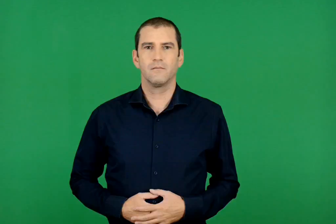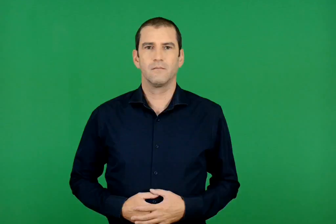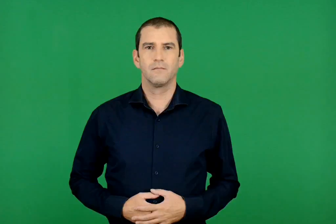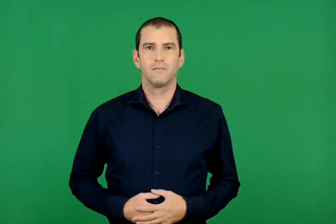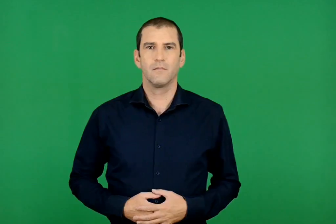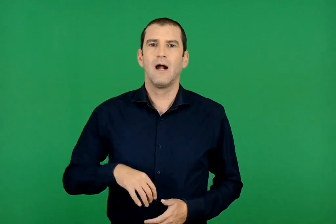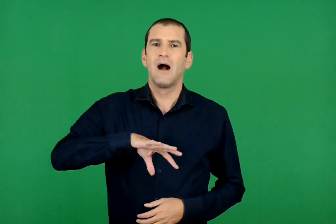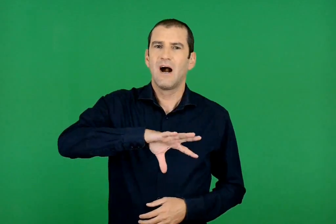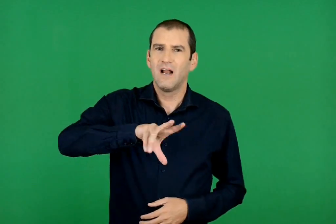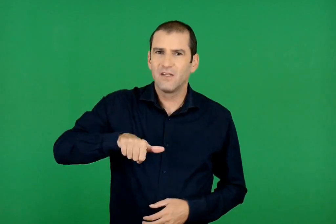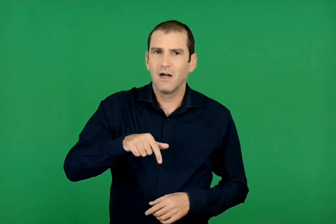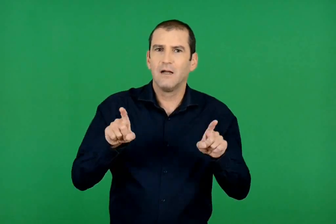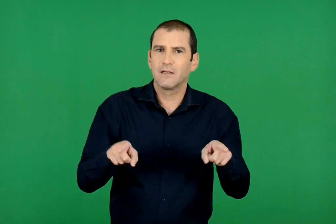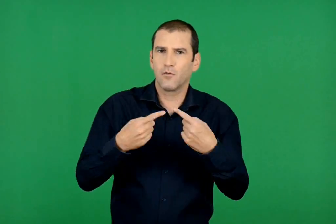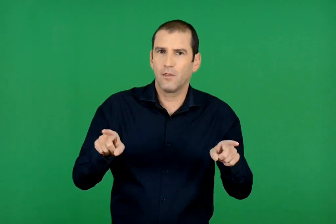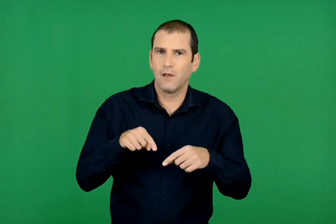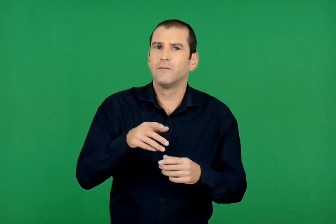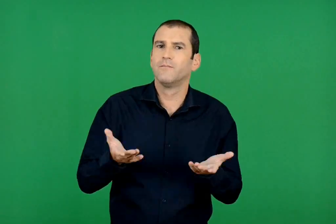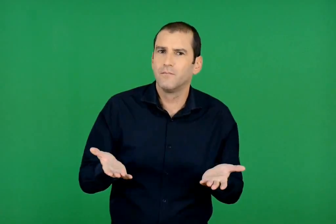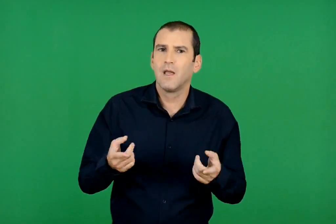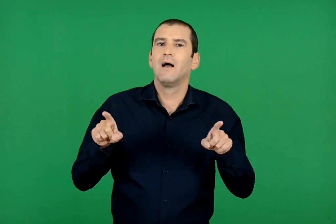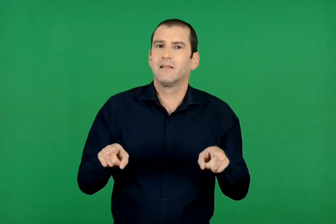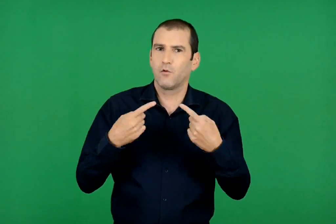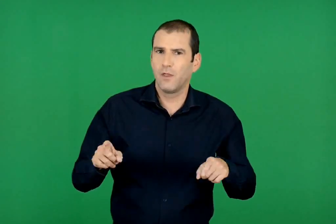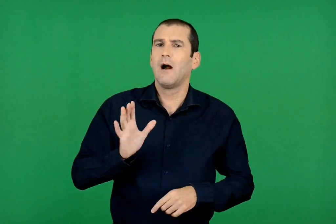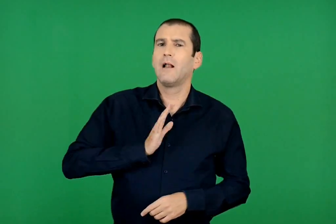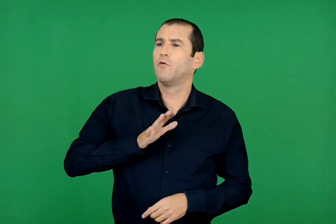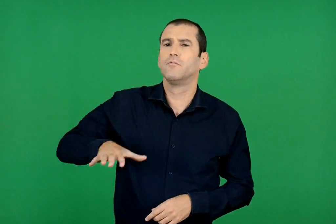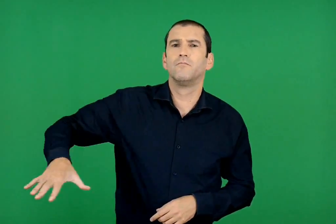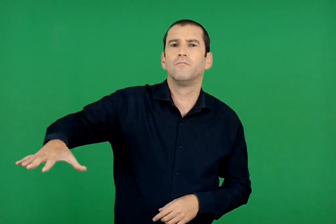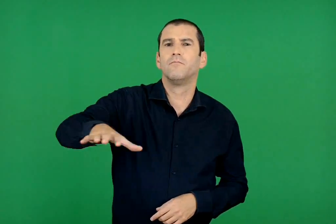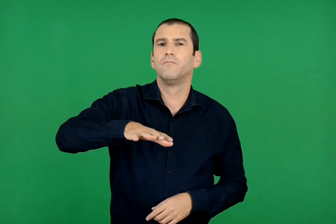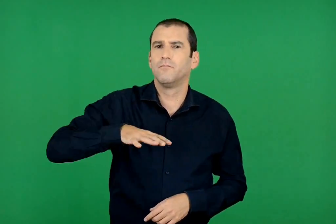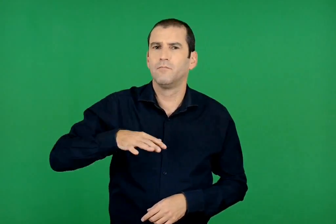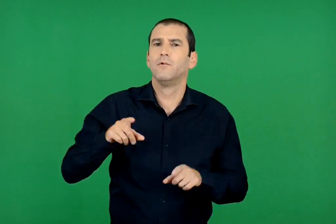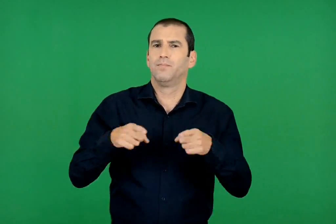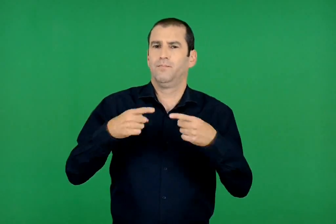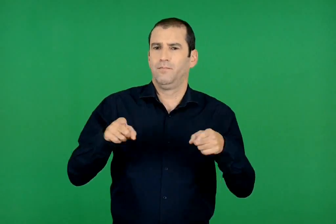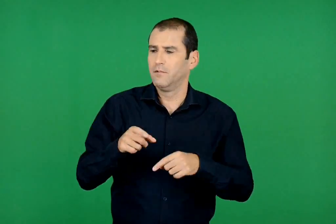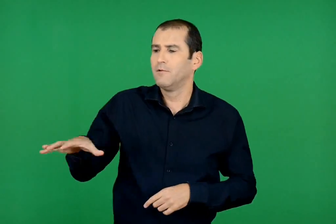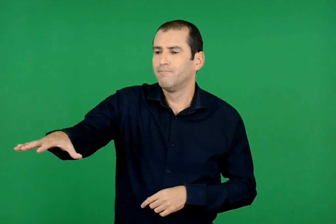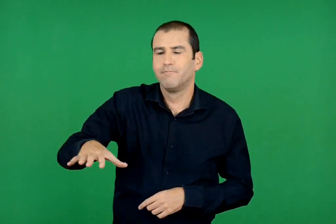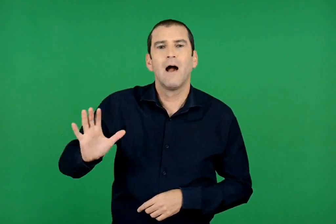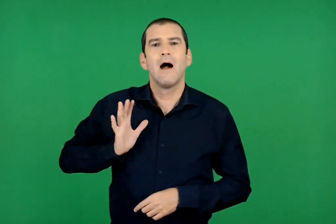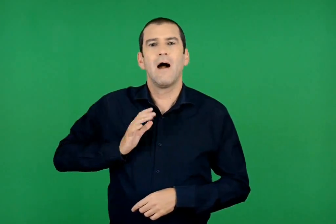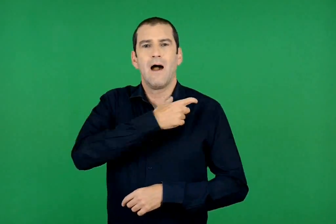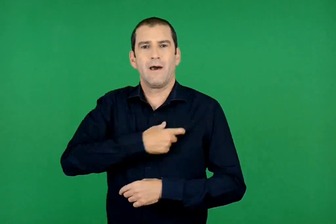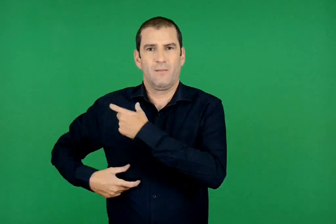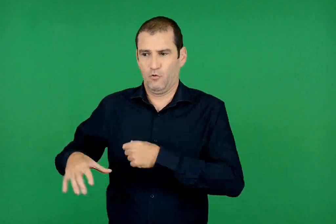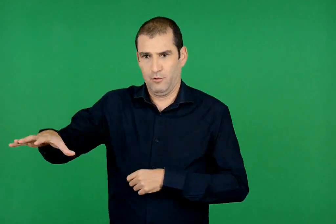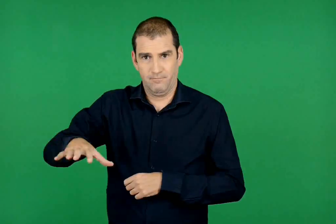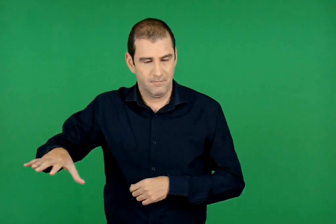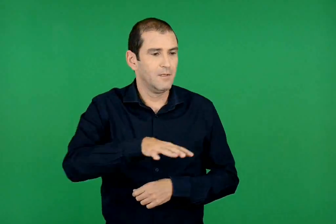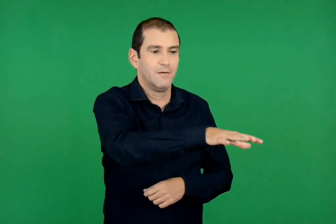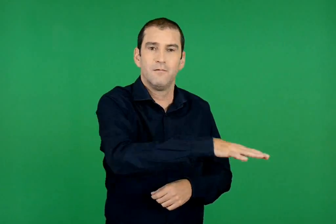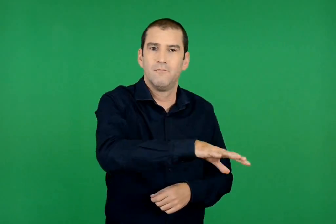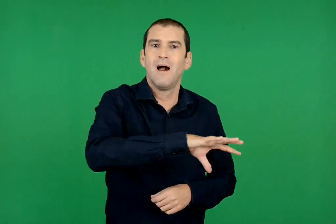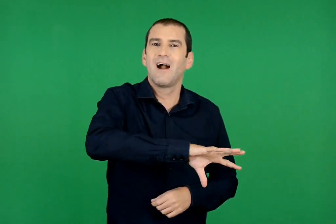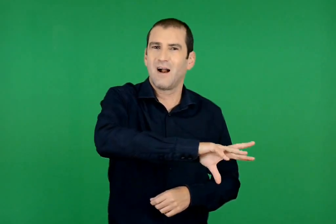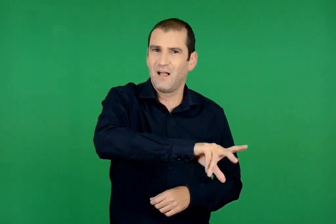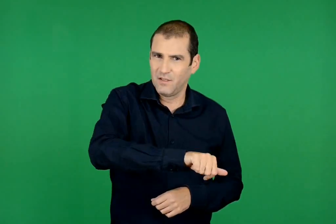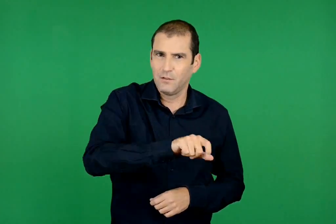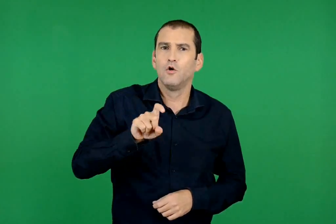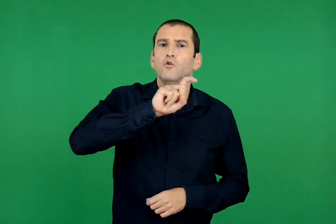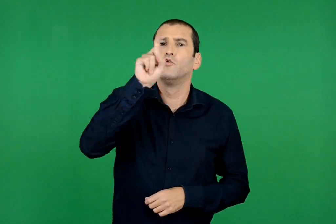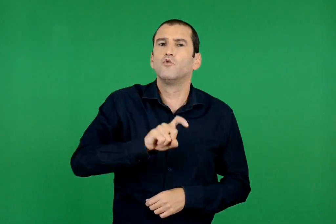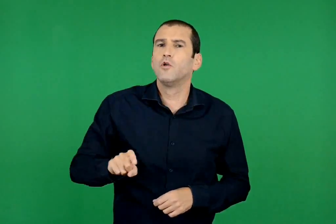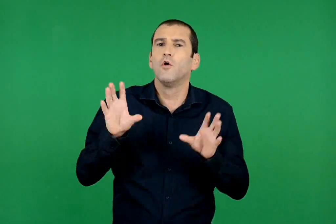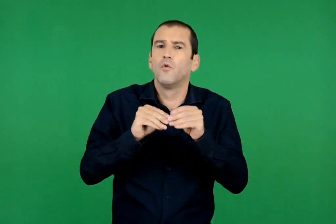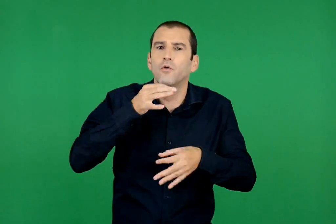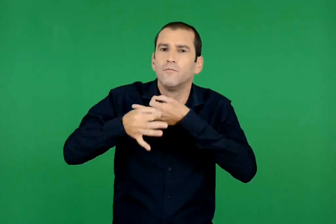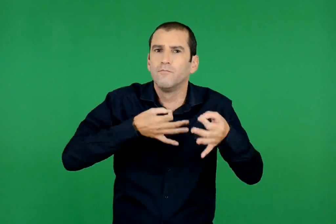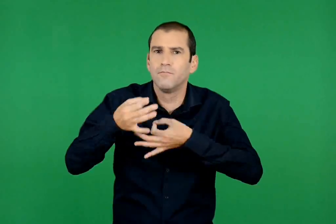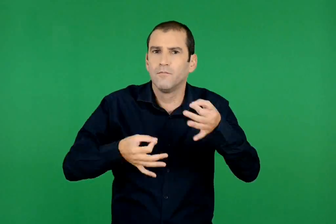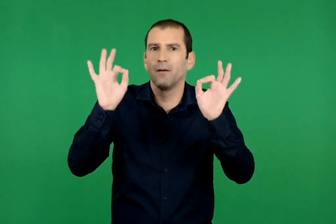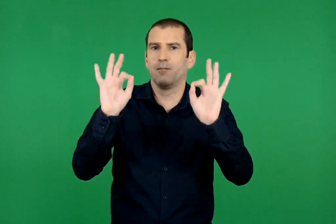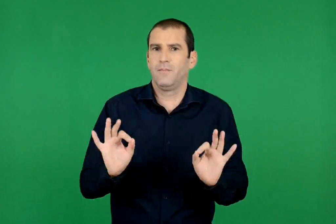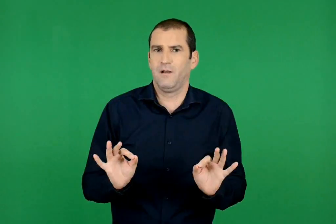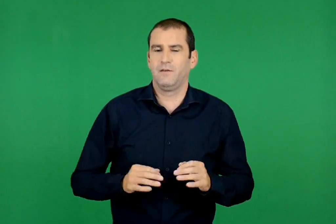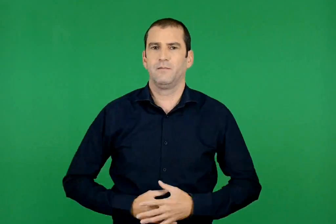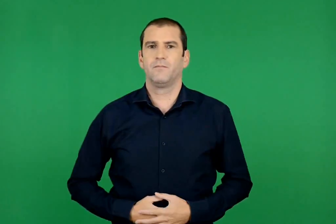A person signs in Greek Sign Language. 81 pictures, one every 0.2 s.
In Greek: τα κλέφτικα τραγούδια είναι δημοτικά τραγούδια που περιγράφουν τη ζωή των αρματολών και των κλεφτών
